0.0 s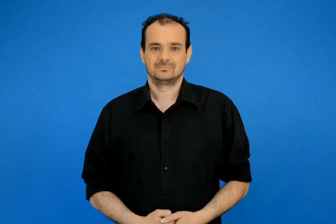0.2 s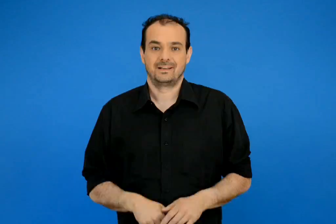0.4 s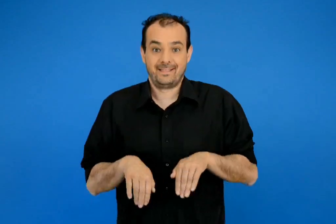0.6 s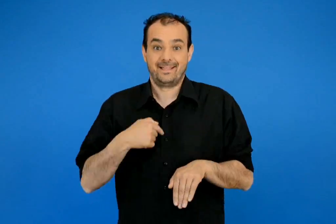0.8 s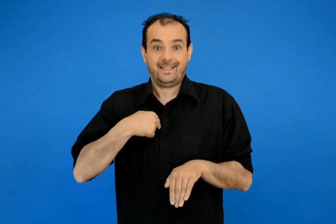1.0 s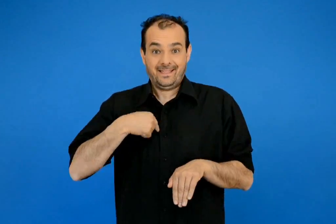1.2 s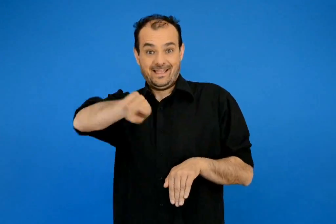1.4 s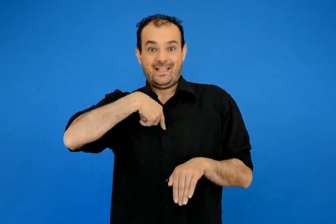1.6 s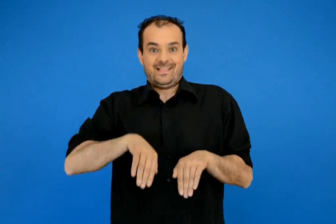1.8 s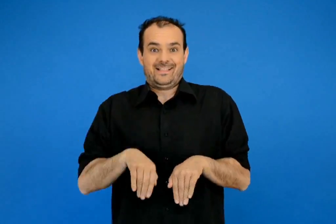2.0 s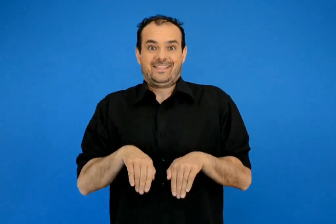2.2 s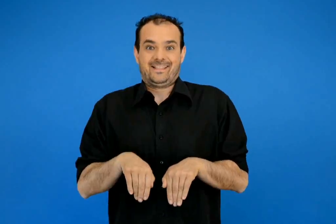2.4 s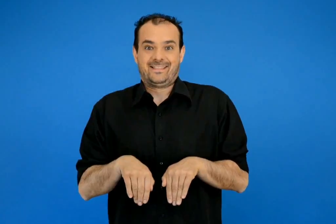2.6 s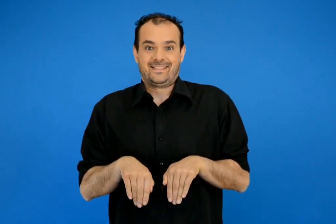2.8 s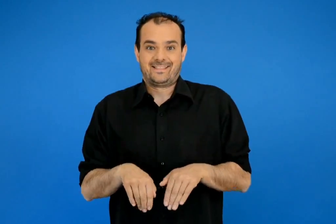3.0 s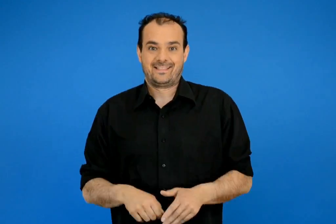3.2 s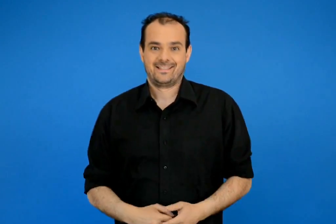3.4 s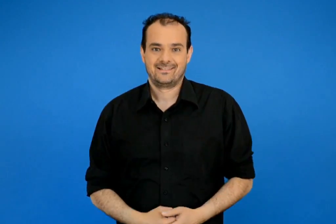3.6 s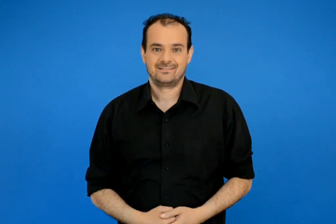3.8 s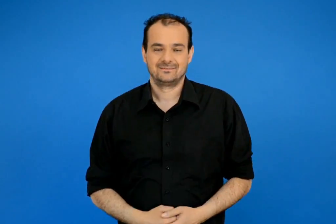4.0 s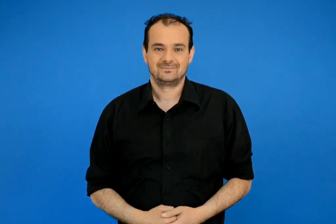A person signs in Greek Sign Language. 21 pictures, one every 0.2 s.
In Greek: ε τότε έρχομαι κι εγώ
